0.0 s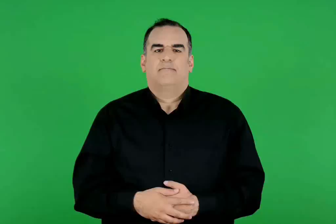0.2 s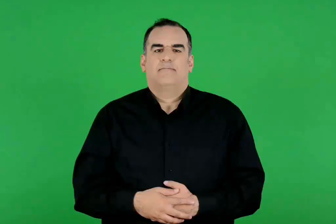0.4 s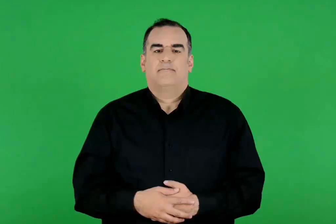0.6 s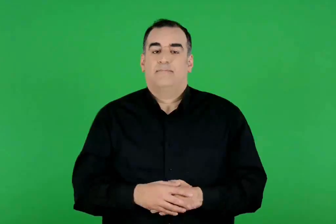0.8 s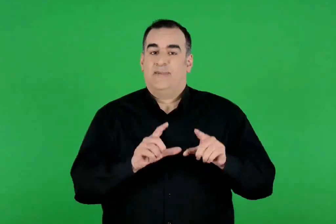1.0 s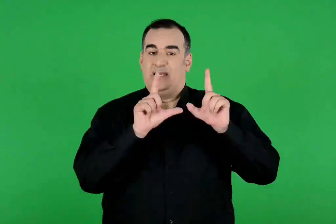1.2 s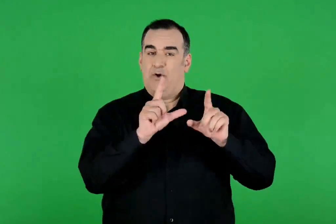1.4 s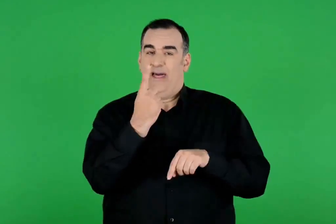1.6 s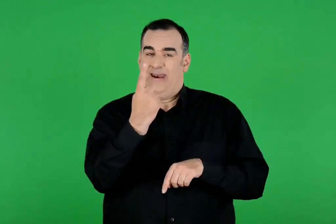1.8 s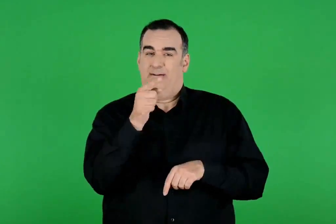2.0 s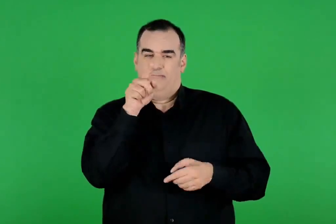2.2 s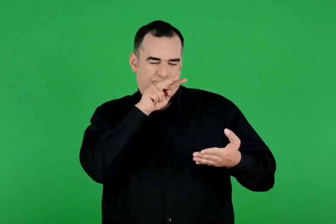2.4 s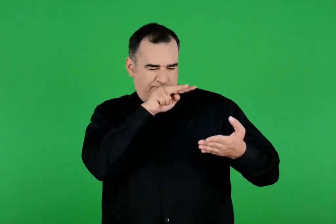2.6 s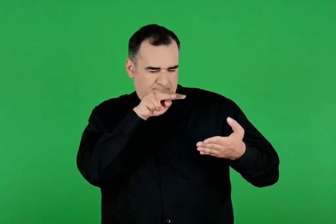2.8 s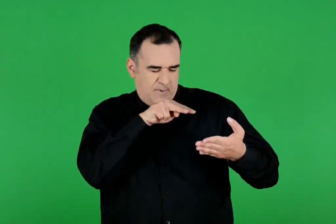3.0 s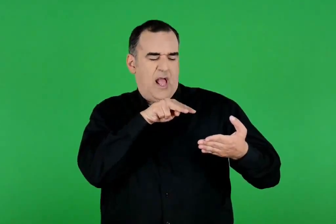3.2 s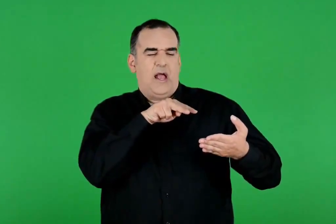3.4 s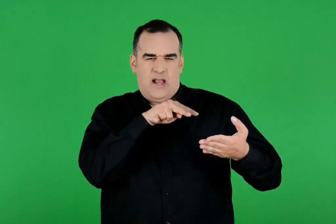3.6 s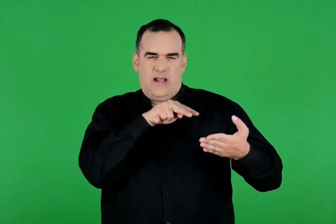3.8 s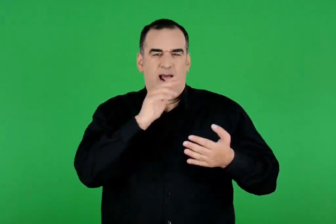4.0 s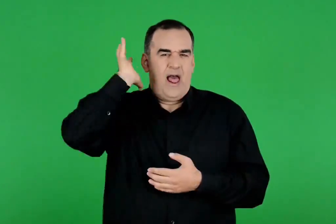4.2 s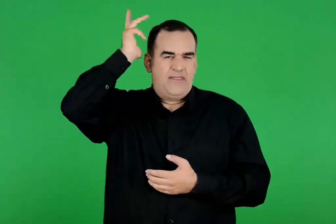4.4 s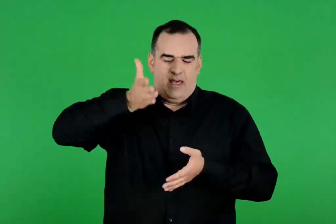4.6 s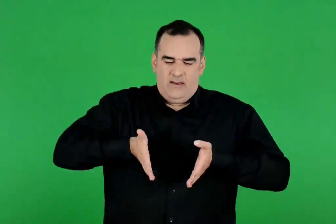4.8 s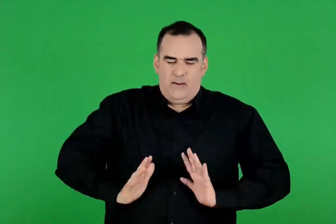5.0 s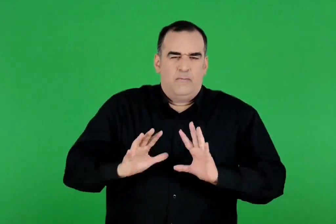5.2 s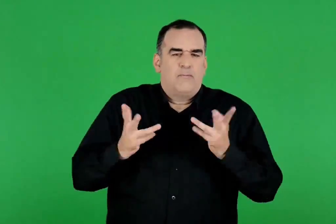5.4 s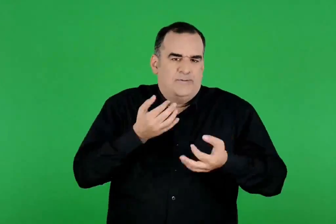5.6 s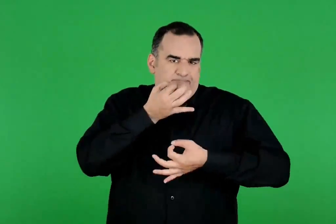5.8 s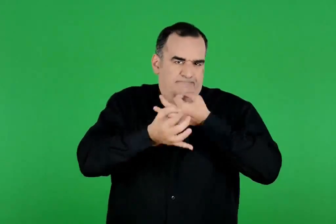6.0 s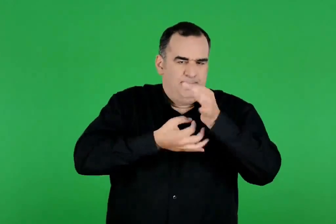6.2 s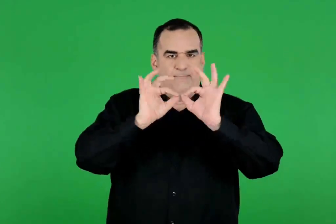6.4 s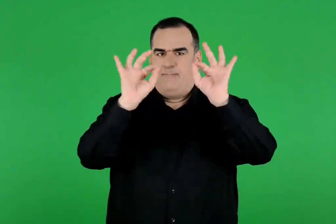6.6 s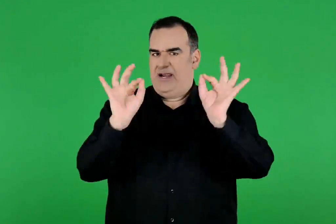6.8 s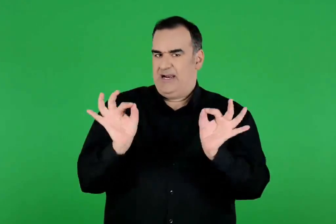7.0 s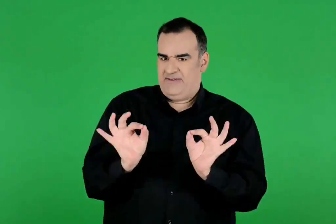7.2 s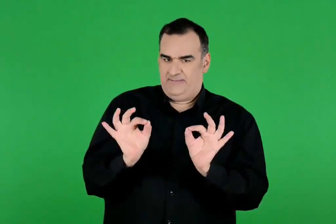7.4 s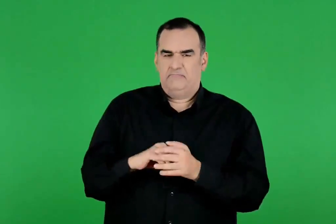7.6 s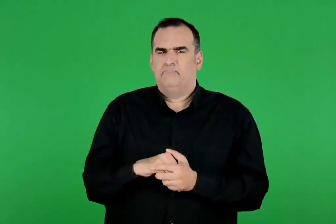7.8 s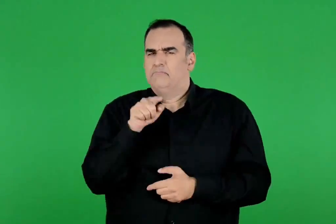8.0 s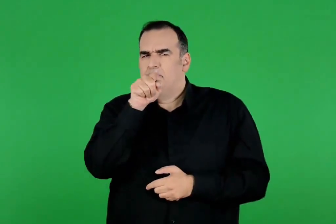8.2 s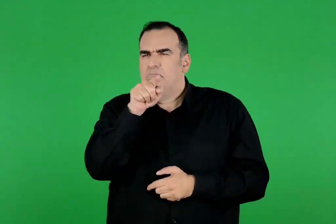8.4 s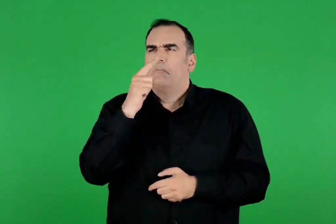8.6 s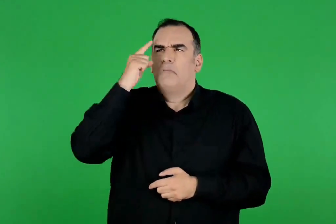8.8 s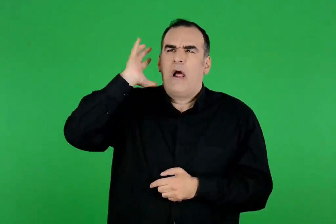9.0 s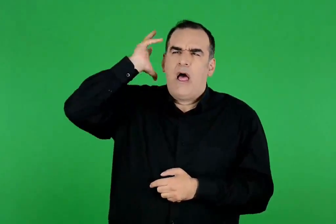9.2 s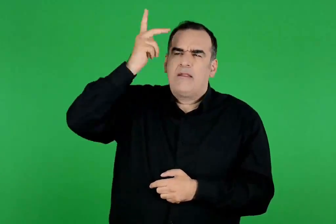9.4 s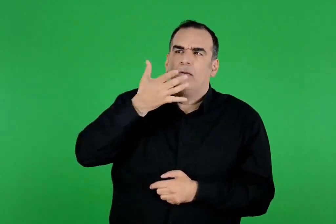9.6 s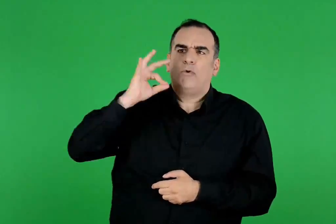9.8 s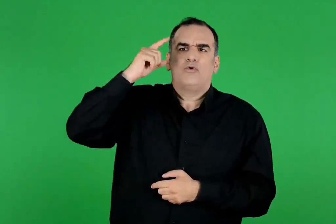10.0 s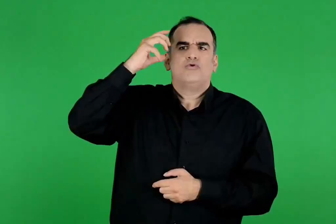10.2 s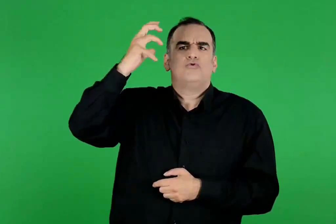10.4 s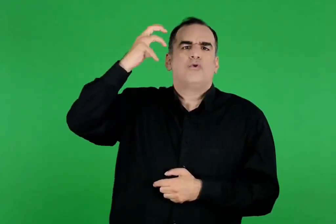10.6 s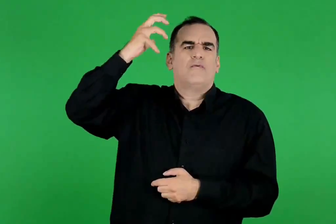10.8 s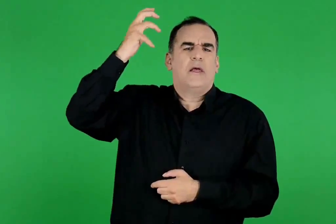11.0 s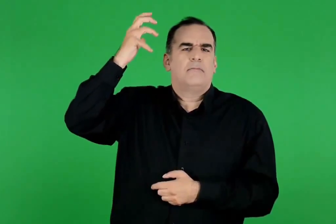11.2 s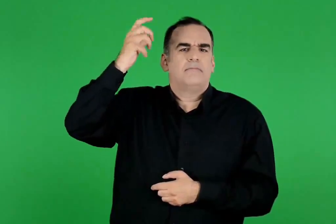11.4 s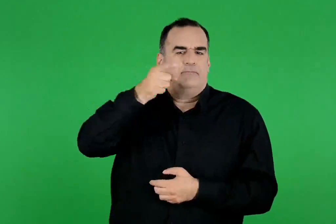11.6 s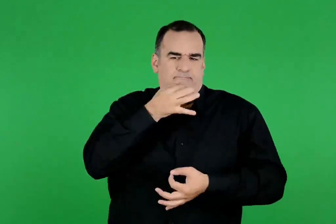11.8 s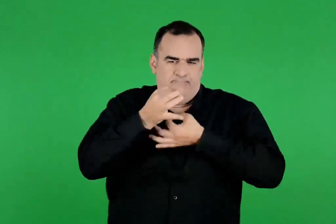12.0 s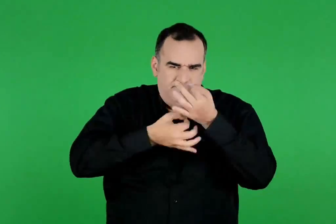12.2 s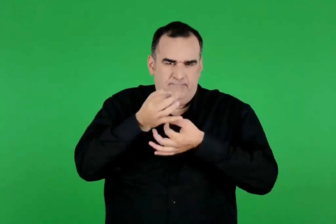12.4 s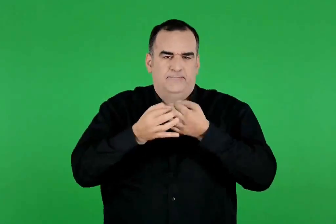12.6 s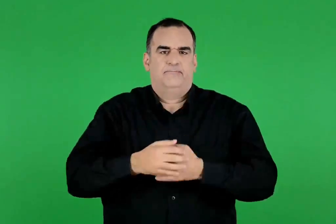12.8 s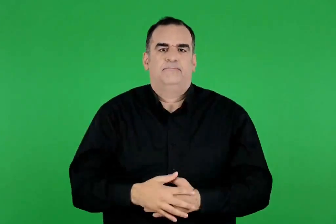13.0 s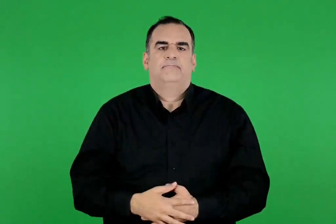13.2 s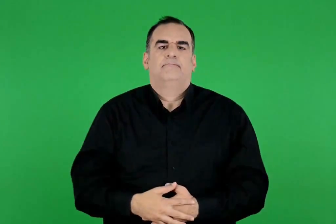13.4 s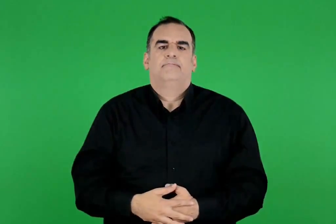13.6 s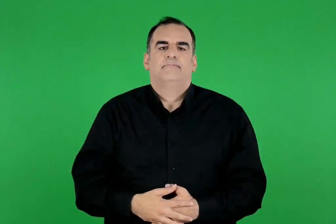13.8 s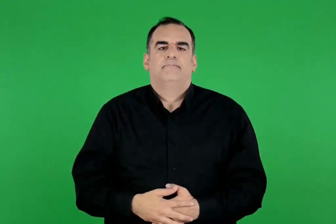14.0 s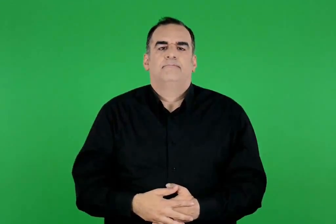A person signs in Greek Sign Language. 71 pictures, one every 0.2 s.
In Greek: παρατηρώ την εικόνα 1 και περιγράφω με δικά μου λόγια τη γέννηση της αθηνάς. γιατί νομίζεις ότι ήταν η θεά της σοφίας ;
